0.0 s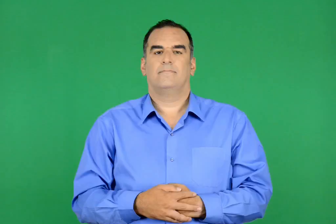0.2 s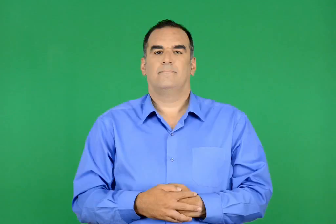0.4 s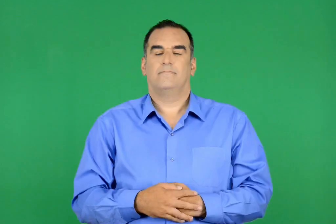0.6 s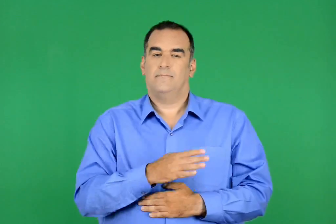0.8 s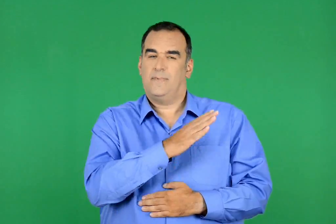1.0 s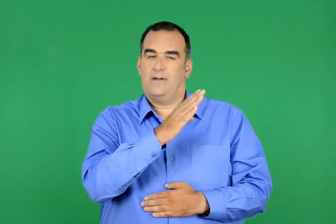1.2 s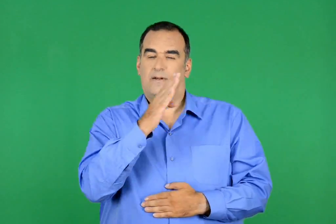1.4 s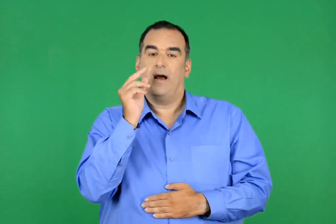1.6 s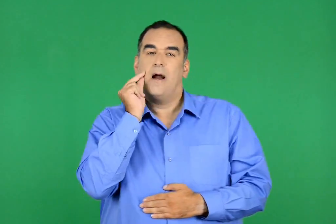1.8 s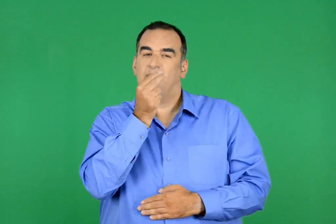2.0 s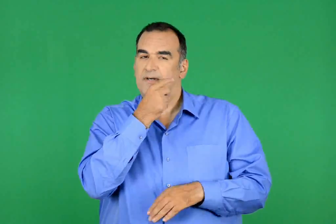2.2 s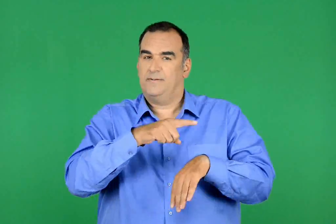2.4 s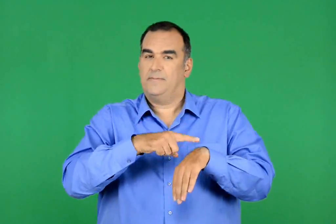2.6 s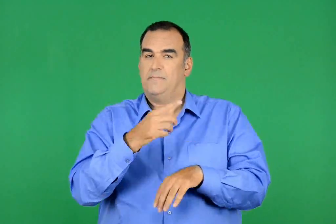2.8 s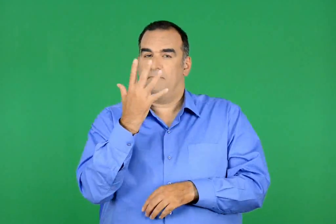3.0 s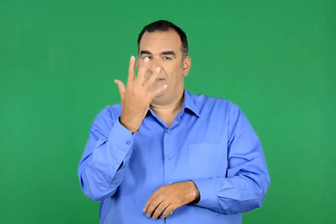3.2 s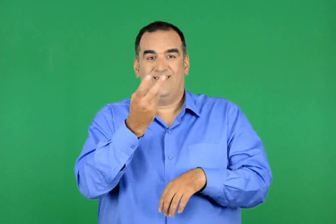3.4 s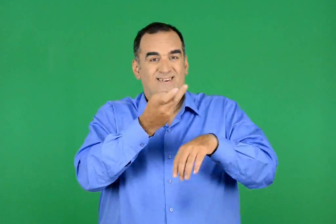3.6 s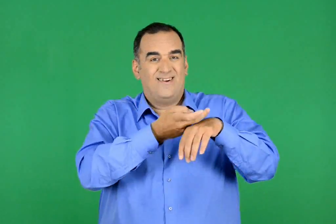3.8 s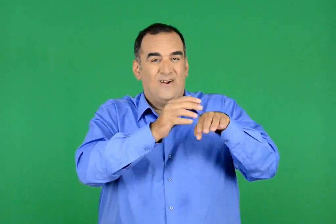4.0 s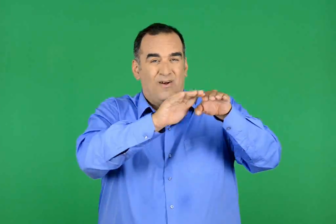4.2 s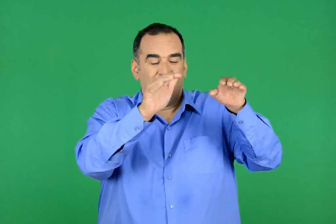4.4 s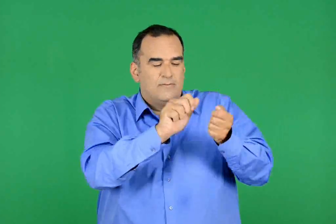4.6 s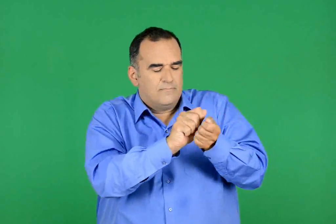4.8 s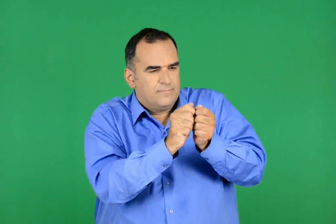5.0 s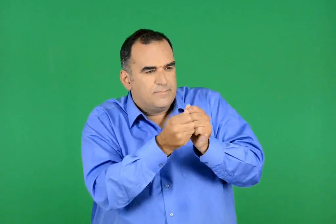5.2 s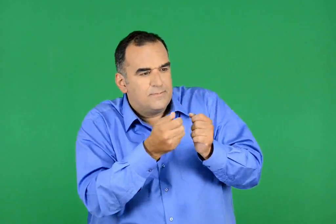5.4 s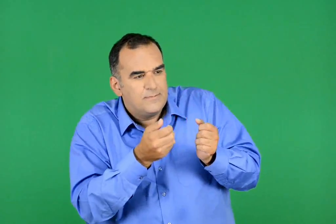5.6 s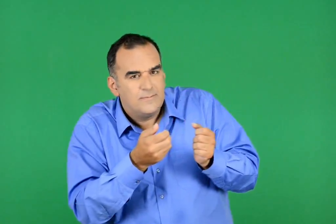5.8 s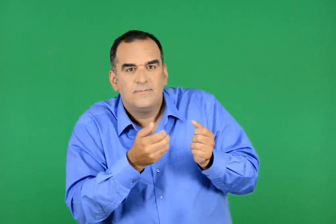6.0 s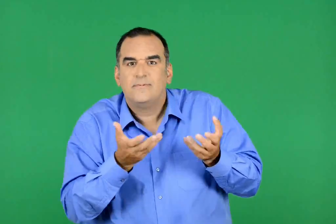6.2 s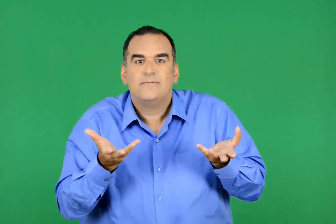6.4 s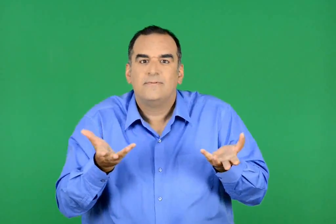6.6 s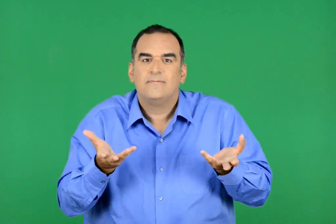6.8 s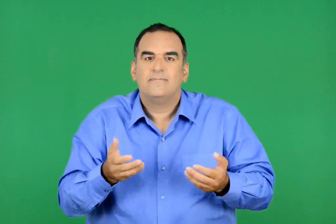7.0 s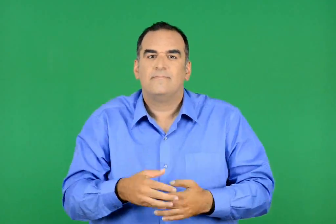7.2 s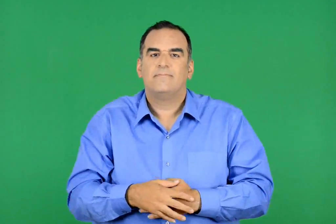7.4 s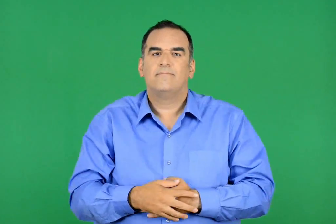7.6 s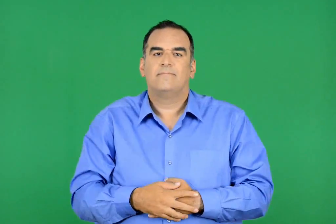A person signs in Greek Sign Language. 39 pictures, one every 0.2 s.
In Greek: μέχρι τις πέντε το απόγευμά να τι είχε γίνει στο λόφο
